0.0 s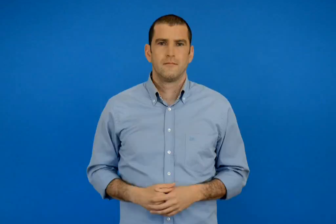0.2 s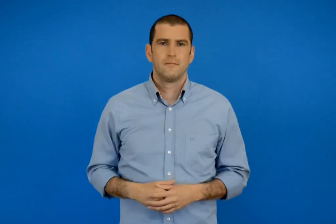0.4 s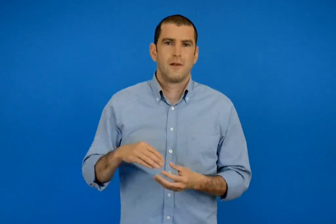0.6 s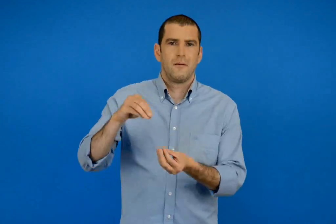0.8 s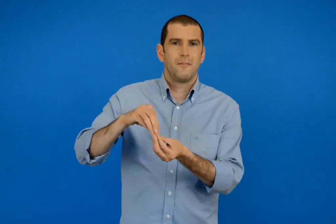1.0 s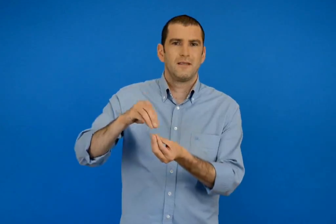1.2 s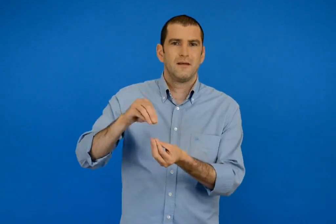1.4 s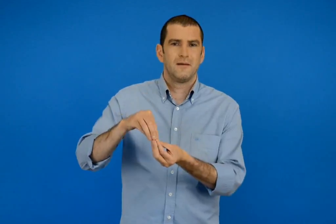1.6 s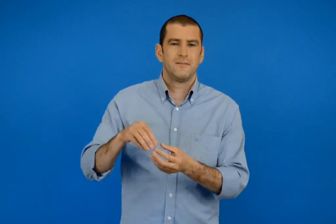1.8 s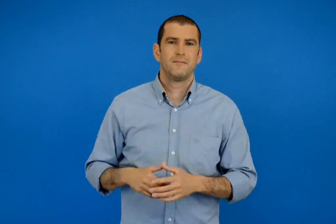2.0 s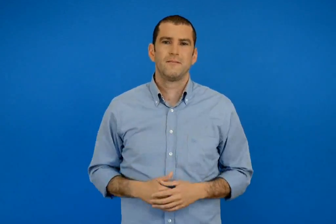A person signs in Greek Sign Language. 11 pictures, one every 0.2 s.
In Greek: πάσχα
